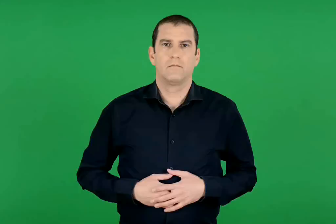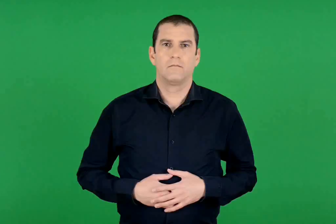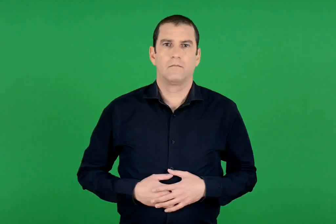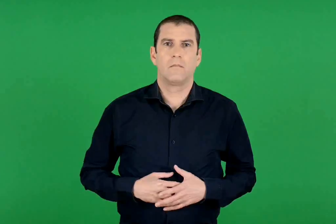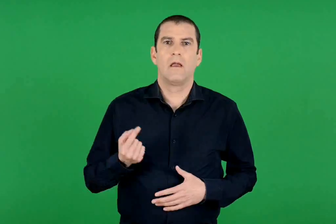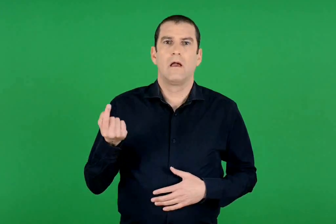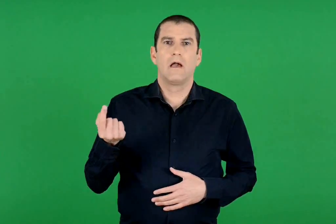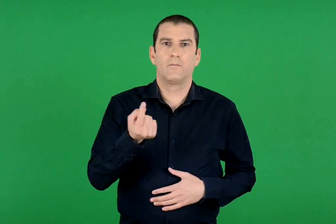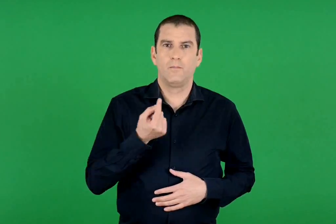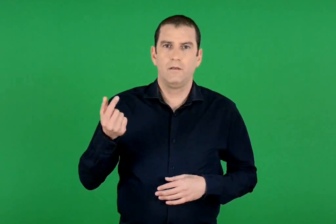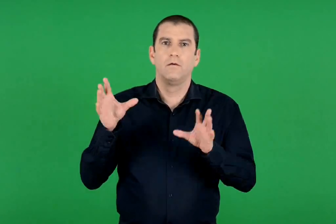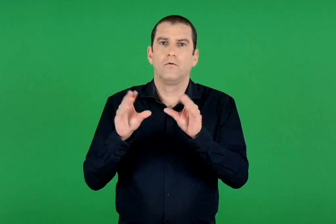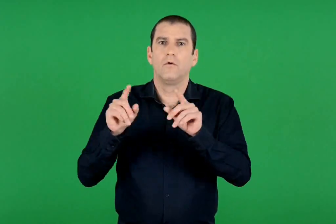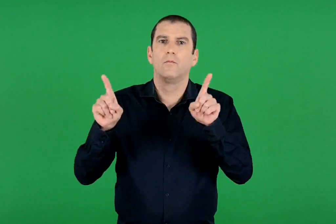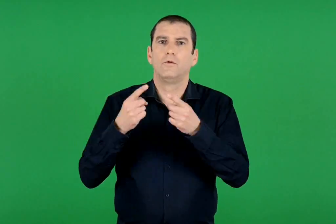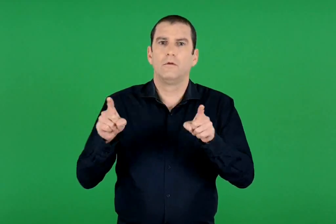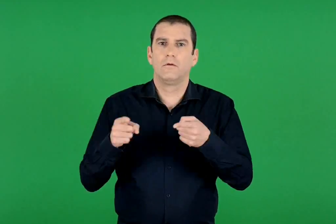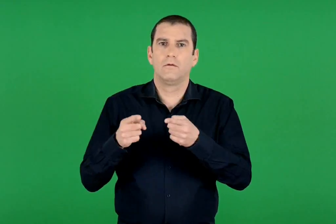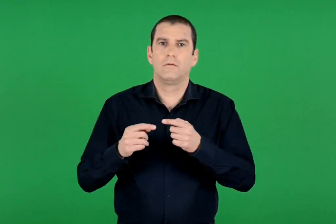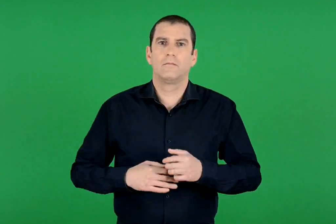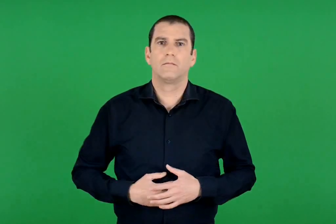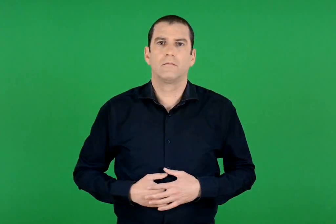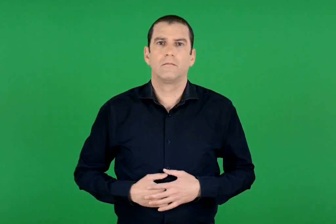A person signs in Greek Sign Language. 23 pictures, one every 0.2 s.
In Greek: μουσική εκπομπή
